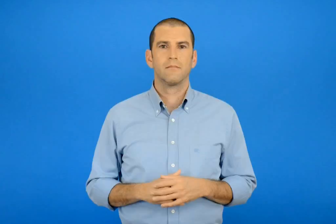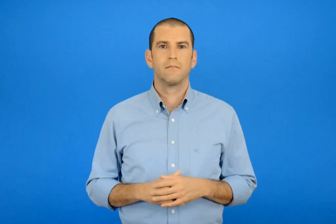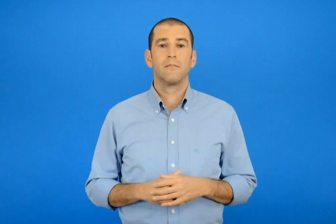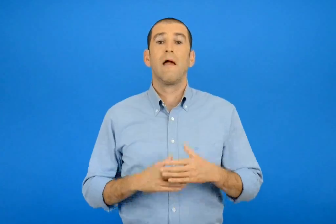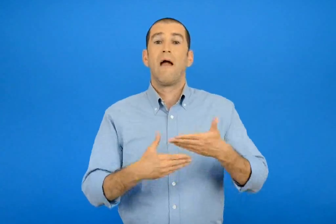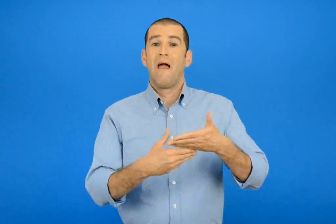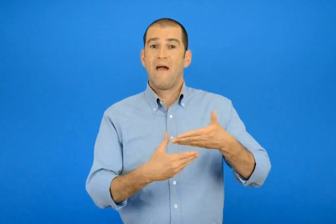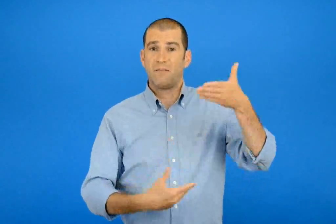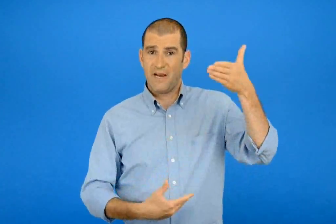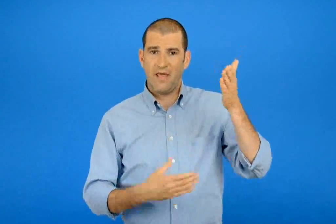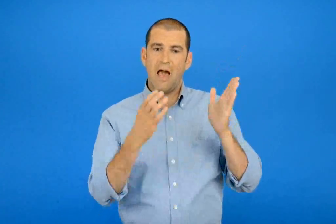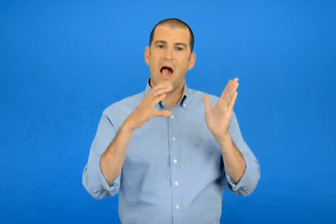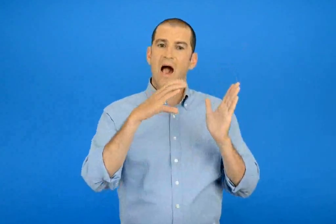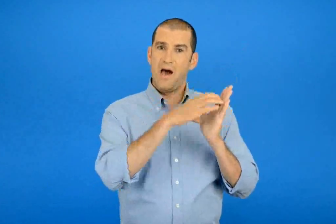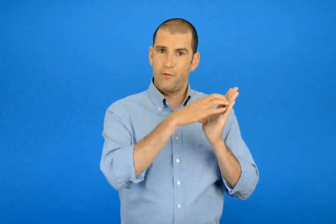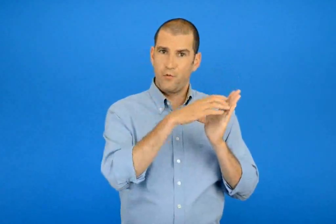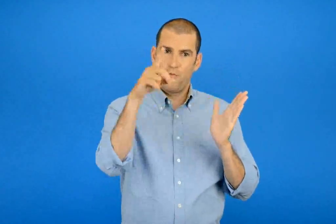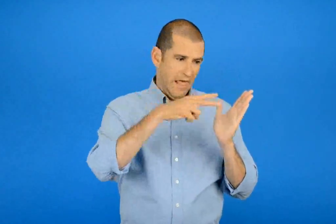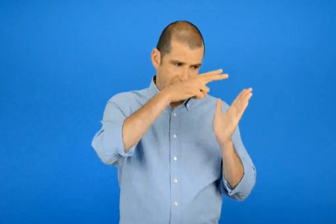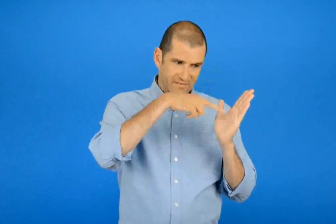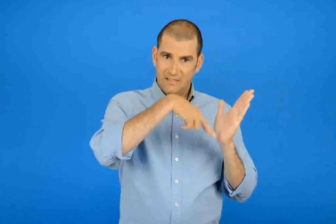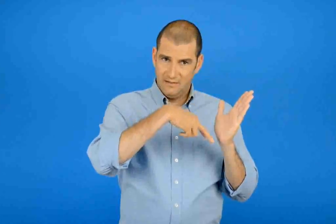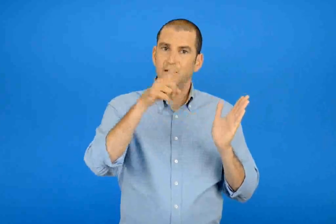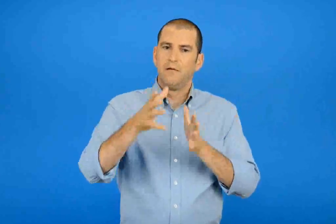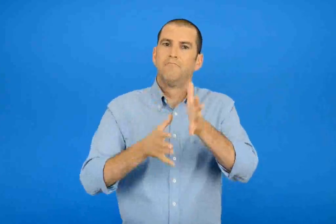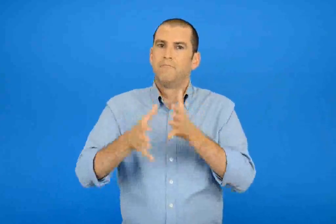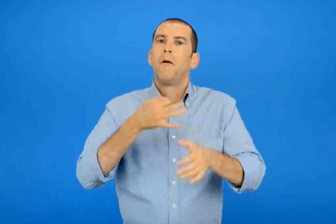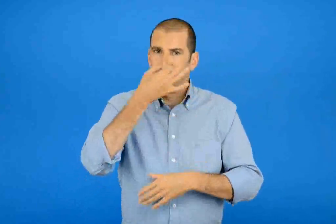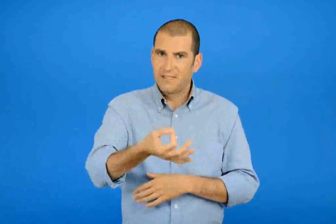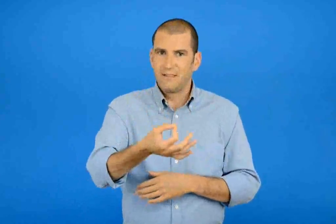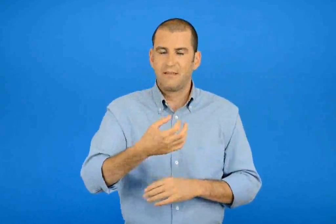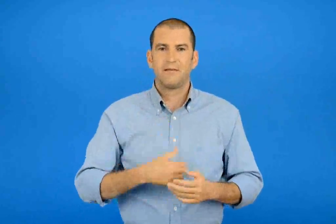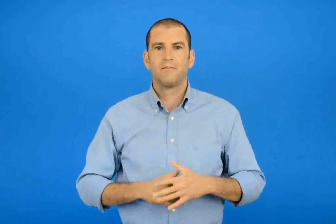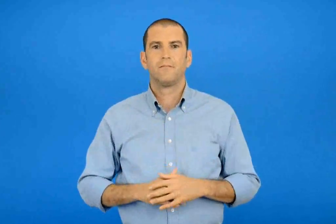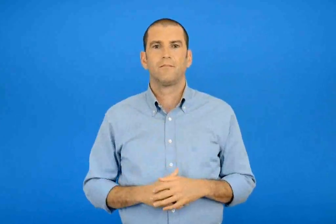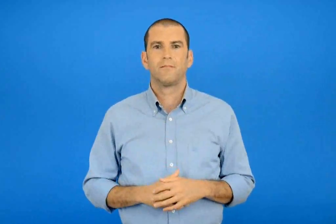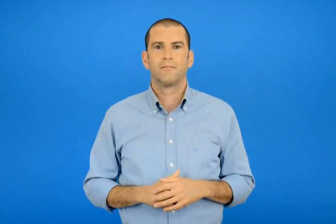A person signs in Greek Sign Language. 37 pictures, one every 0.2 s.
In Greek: διάβασε το άρθρο της εφημερίδας και πες
